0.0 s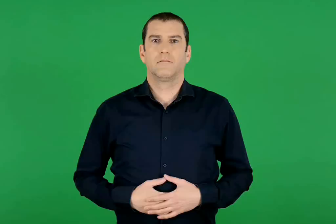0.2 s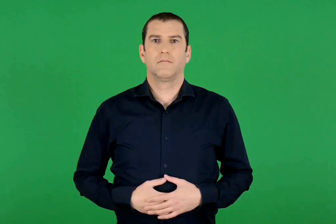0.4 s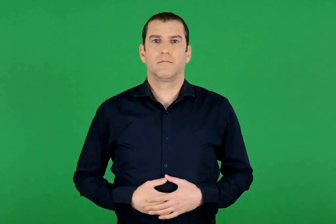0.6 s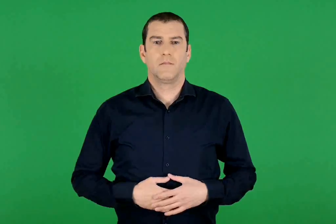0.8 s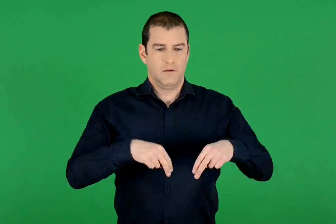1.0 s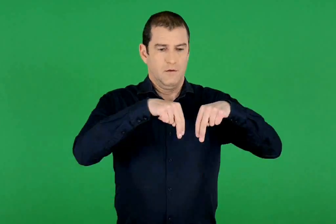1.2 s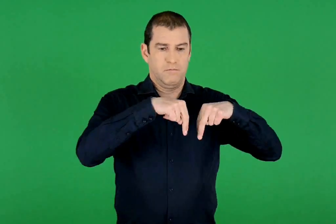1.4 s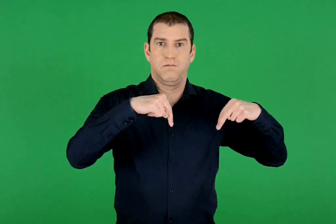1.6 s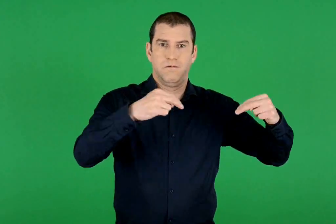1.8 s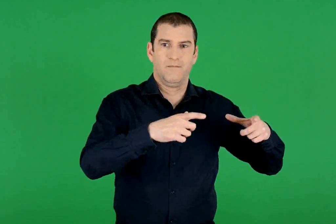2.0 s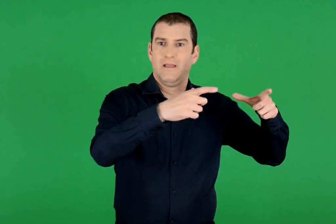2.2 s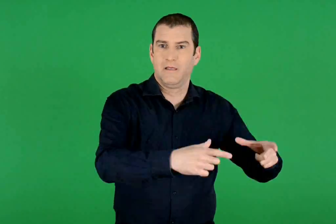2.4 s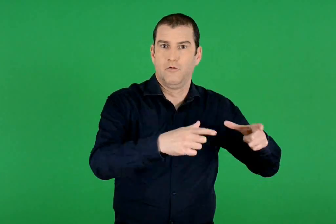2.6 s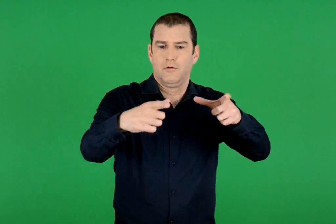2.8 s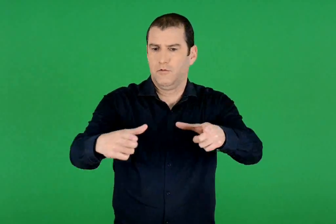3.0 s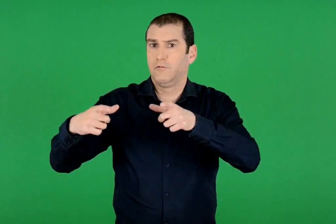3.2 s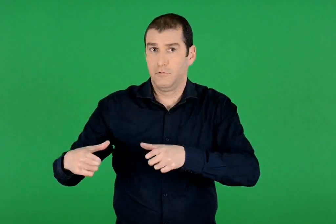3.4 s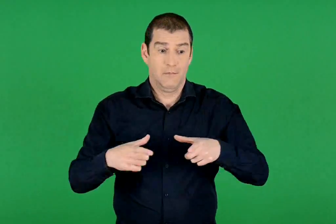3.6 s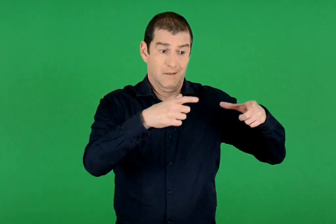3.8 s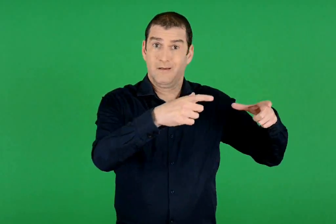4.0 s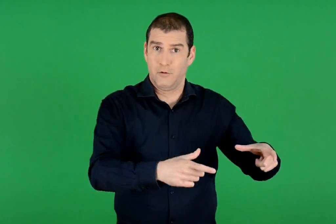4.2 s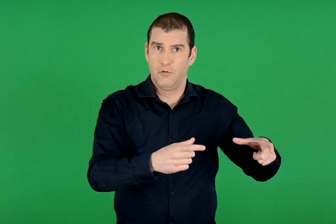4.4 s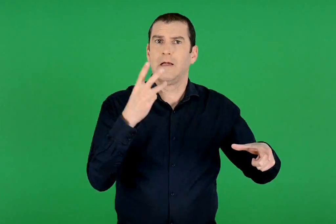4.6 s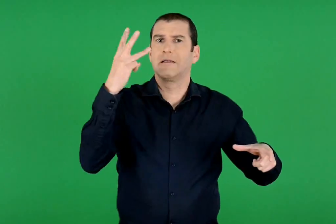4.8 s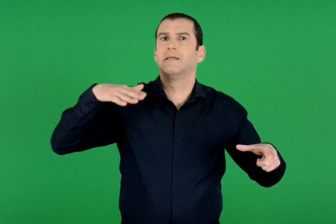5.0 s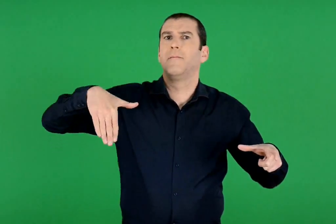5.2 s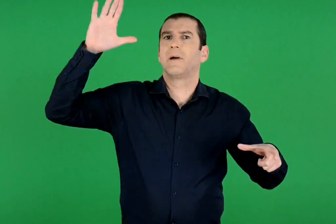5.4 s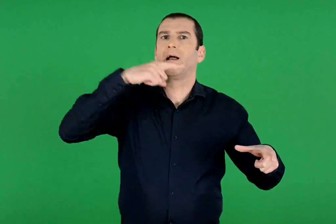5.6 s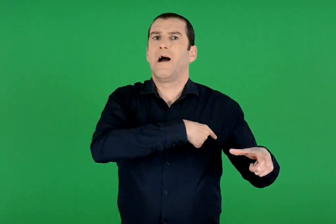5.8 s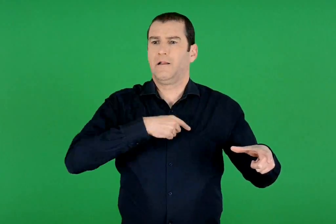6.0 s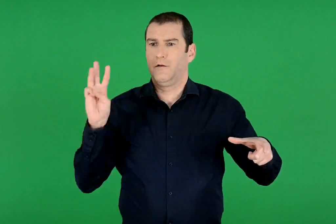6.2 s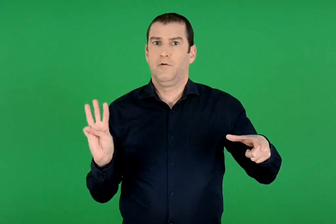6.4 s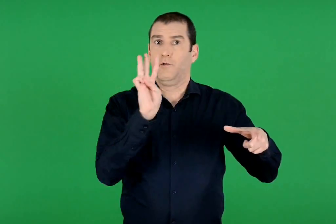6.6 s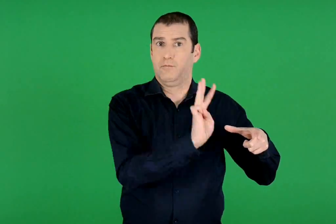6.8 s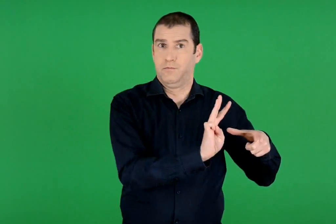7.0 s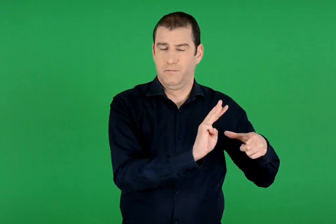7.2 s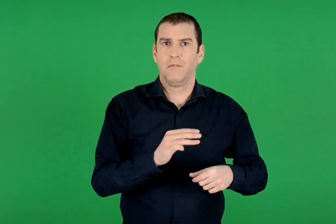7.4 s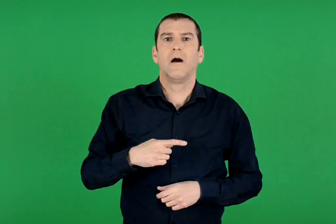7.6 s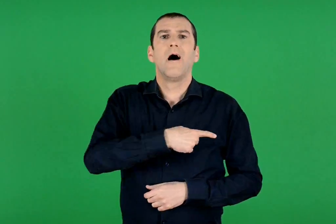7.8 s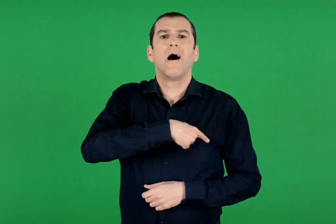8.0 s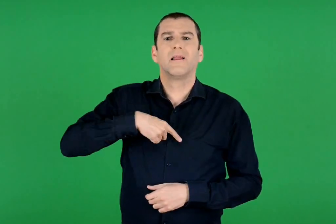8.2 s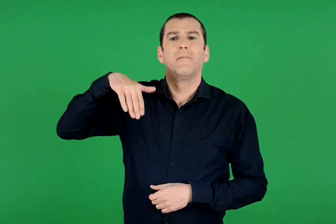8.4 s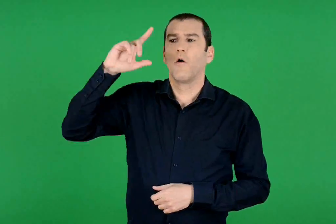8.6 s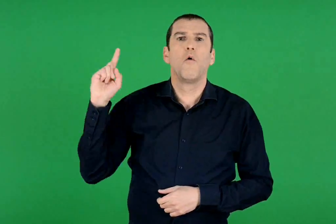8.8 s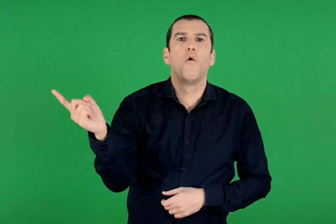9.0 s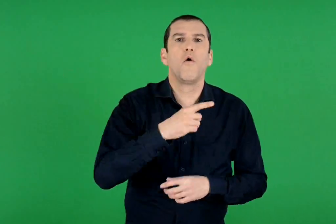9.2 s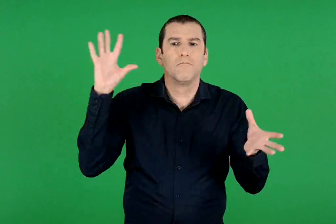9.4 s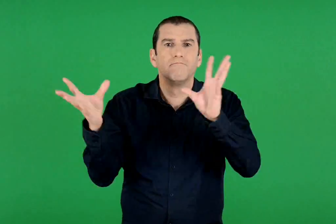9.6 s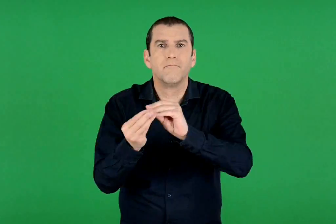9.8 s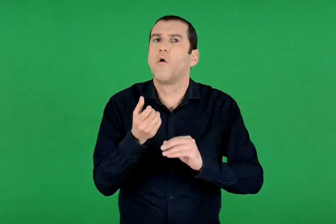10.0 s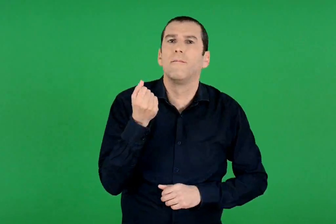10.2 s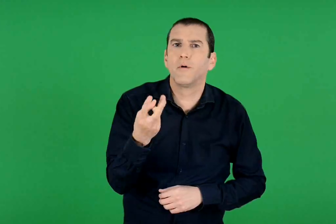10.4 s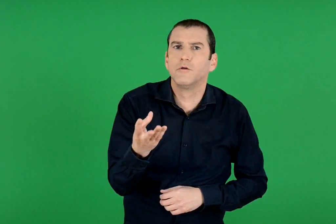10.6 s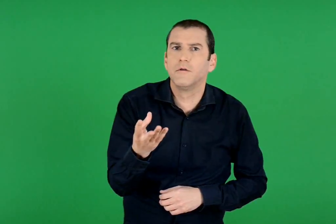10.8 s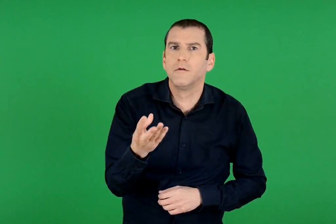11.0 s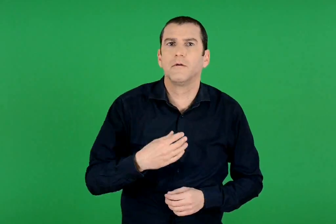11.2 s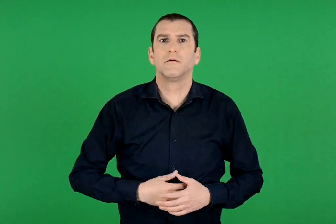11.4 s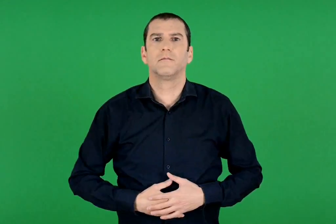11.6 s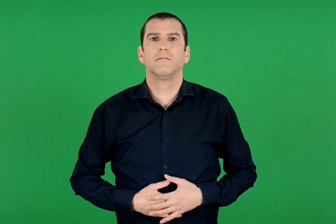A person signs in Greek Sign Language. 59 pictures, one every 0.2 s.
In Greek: σε κάθε κύκλο πηγαίνουν 3 μεγάλοι αρχηγοί. πόσοι θα είναι όλοι οι αρχηγοί ;
